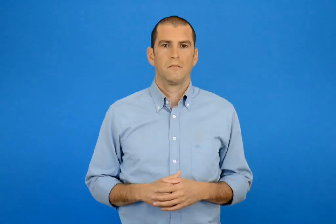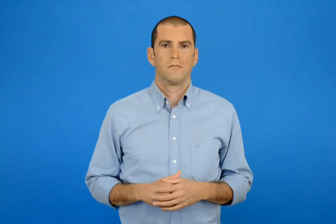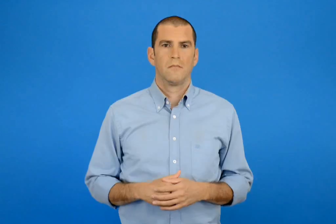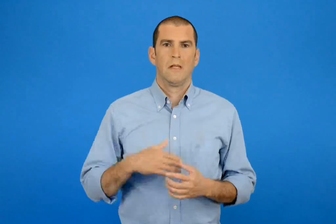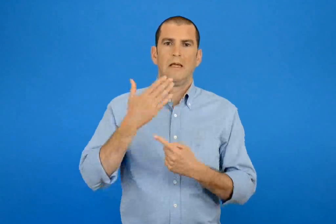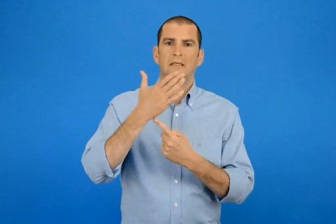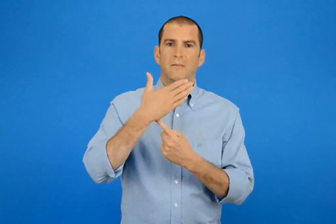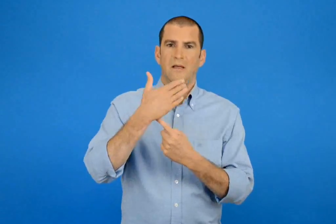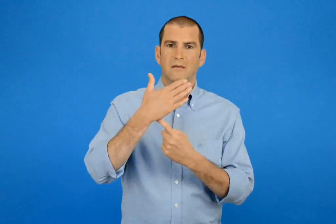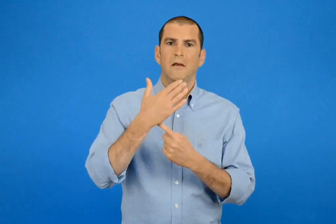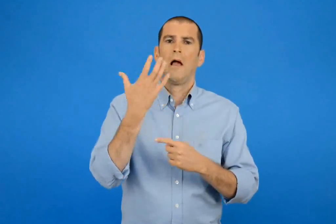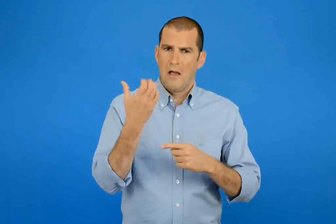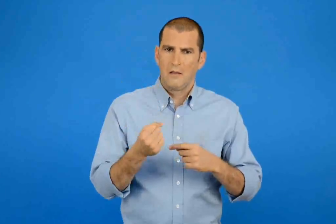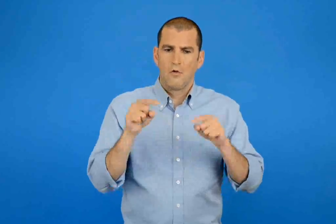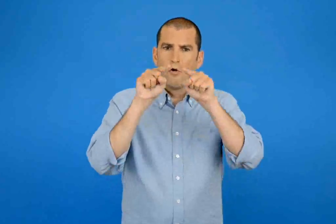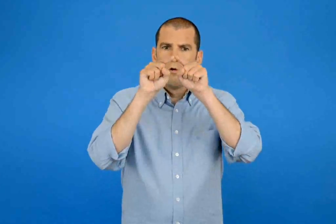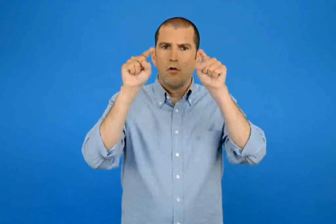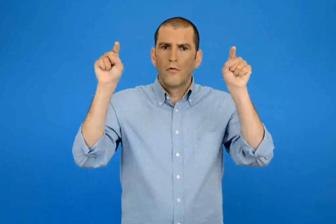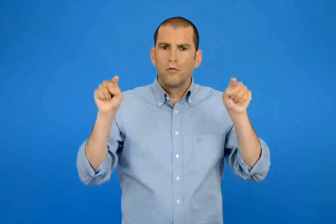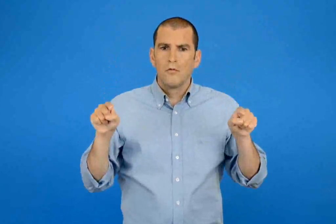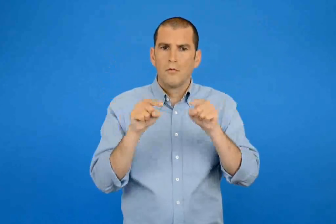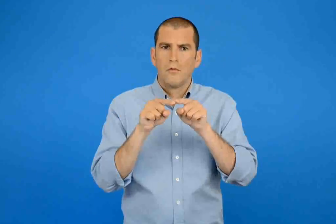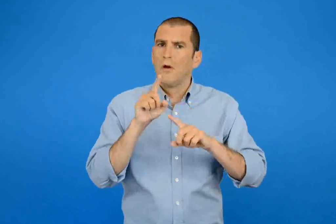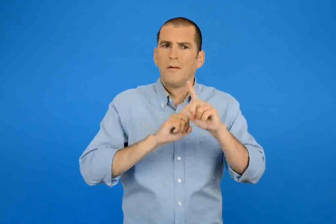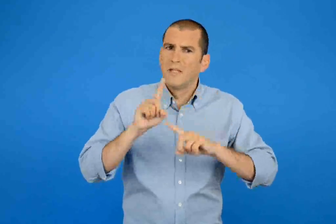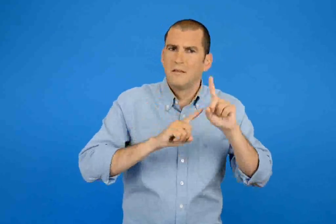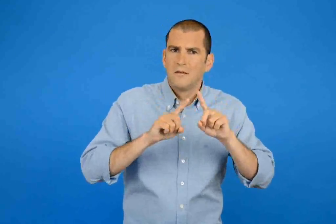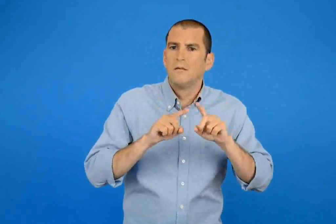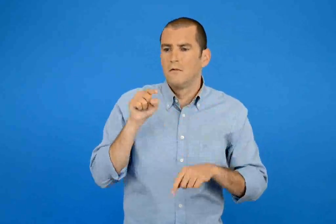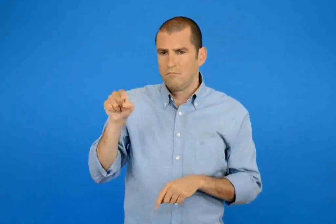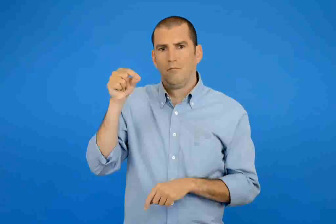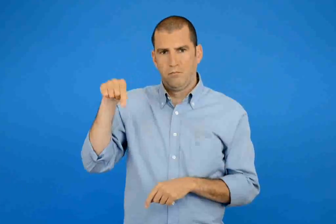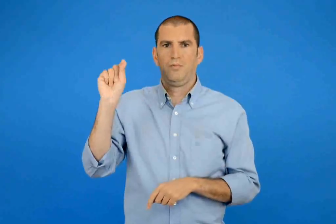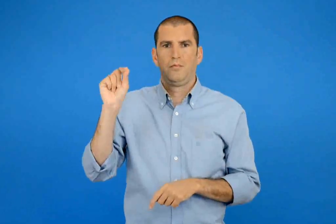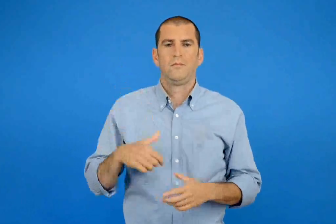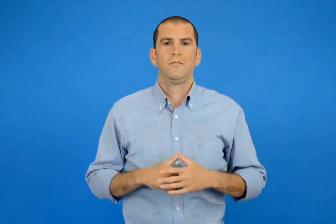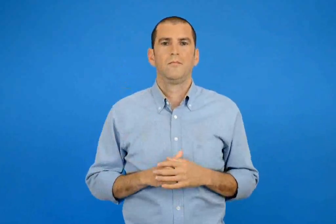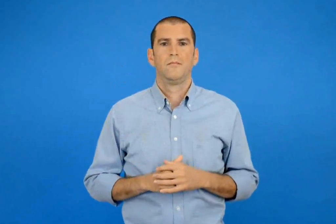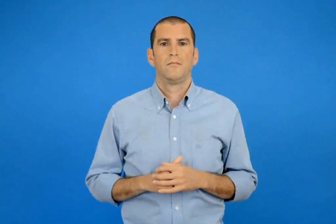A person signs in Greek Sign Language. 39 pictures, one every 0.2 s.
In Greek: ποιές σημαίες έχουν ορθογώνιο παραλληλόγραμμο βάζω √
